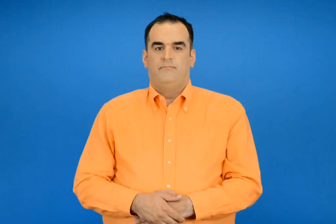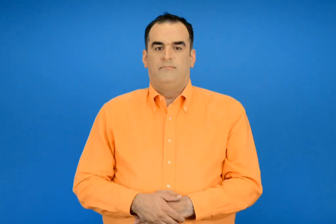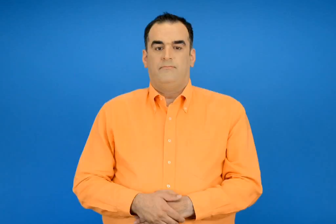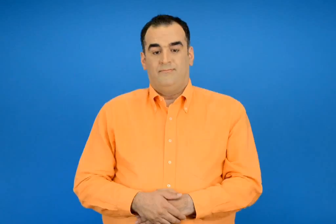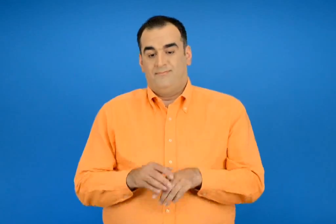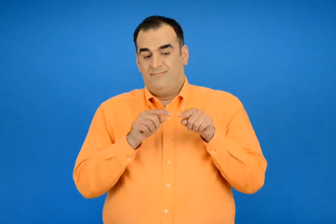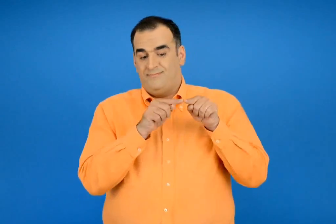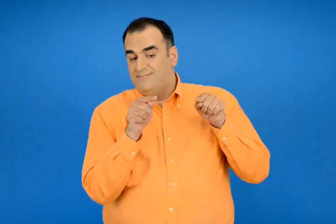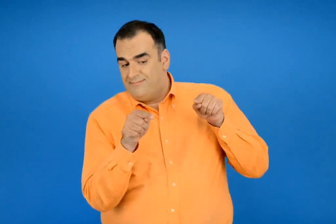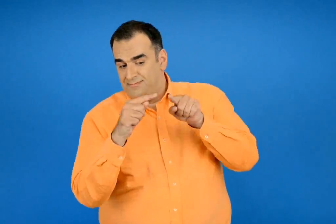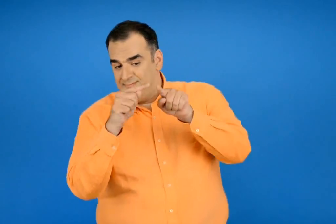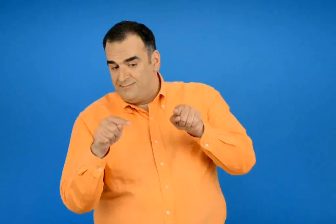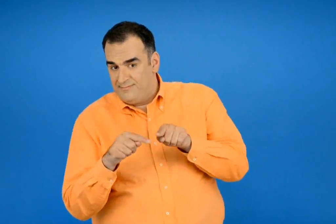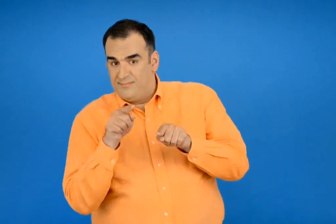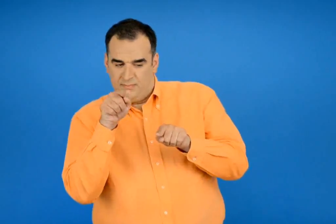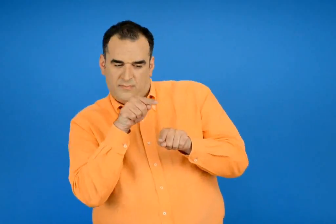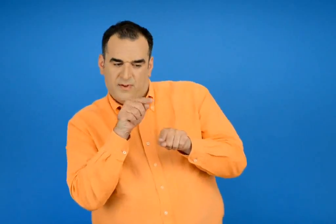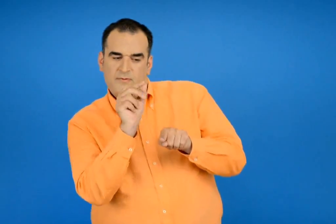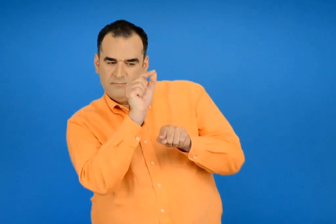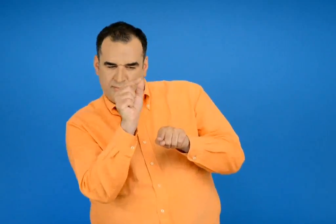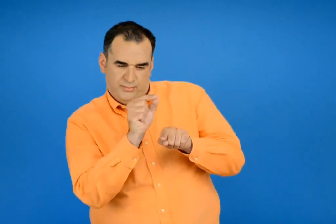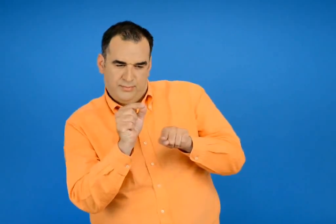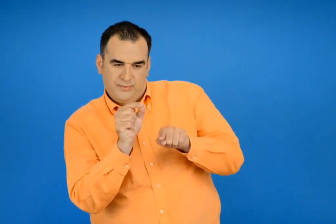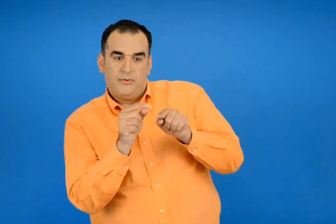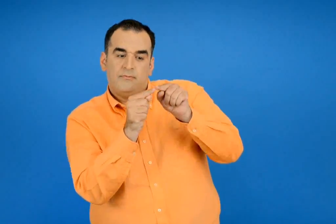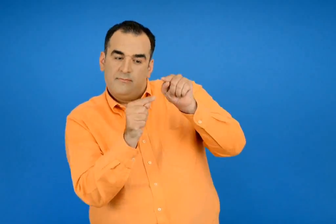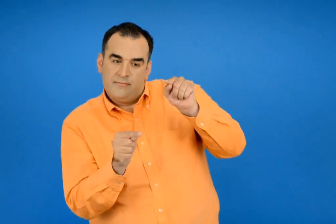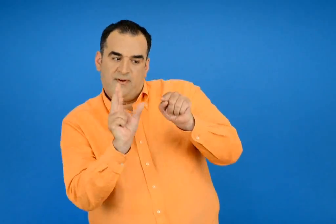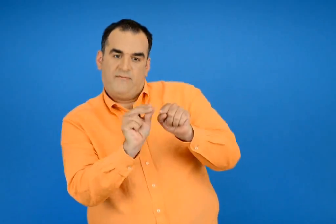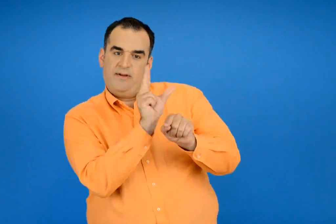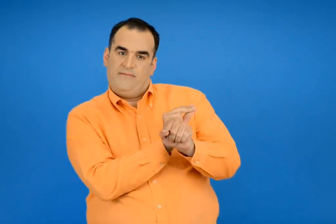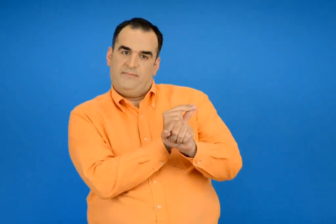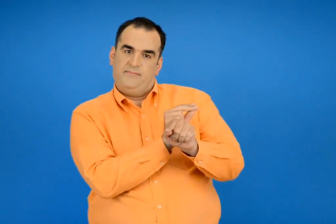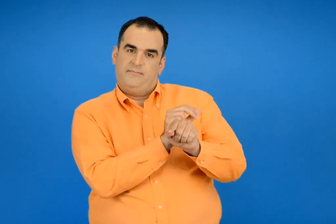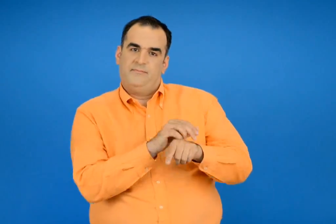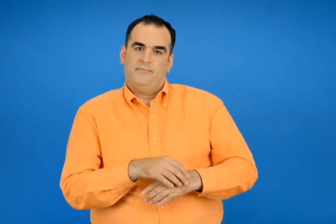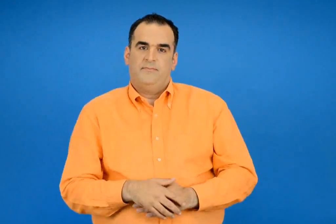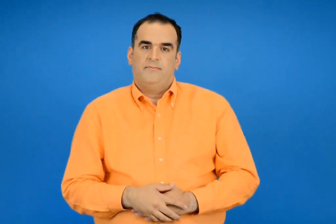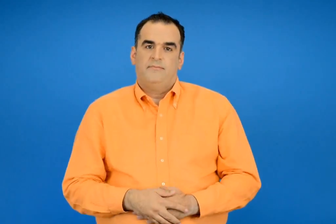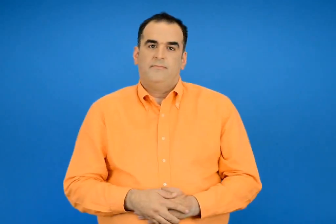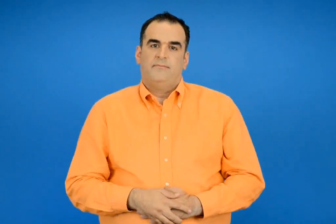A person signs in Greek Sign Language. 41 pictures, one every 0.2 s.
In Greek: στο διπλανό πλέγμα βρίσκω μια άλλη διαδρομή που να έχει το ίδιο μήκος
